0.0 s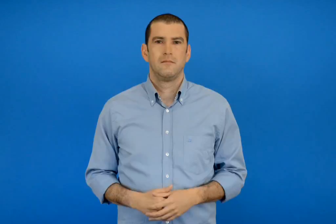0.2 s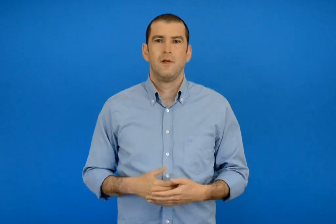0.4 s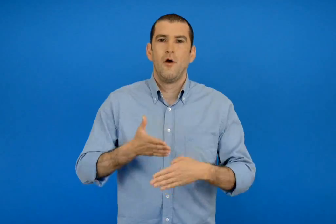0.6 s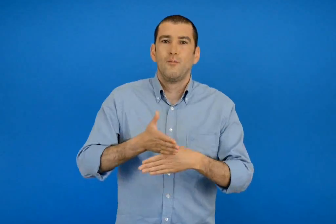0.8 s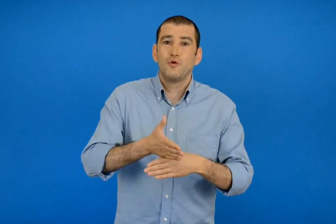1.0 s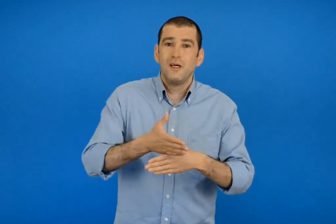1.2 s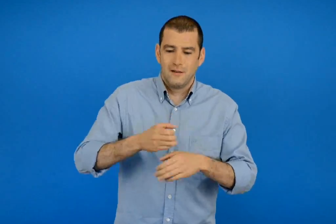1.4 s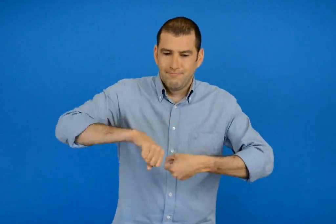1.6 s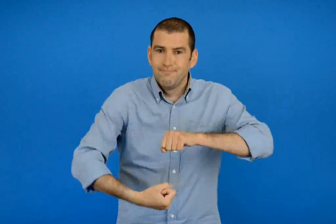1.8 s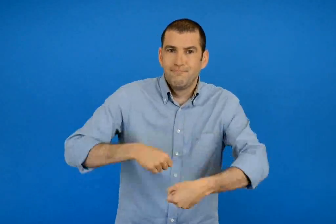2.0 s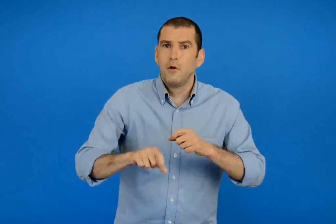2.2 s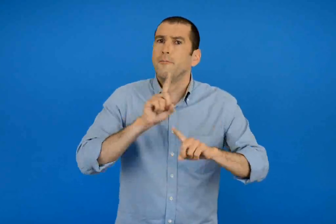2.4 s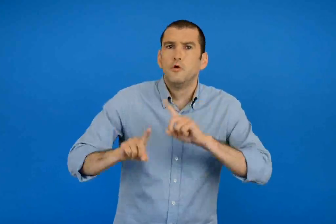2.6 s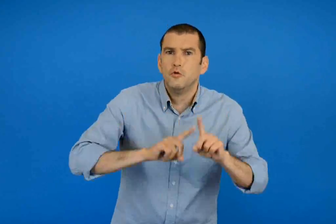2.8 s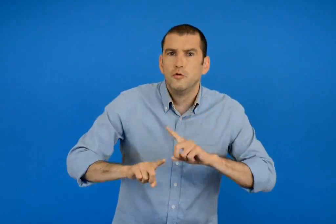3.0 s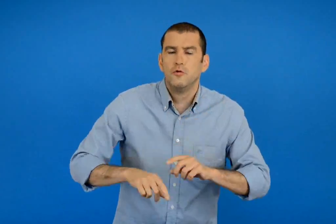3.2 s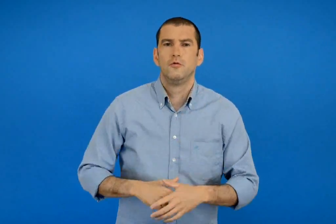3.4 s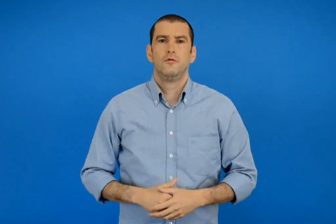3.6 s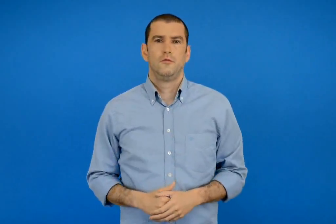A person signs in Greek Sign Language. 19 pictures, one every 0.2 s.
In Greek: ποιος φτιάχνει το ψωμί ;
